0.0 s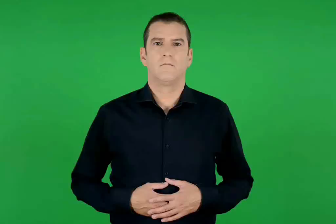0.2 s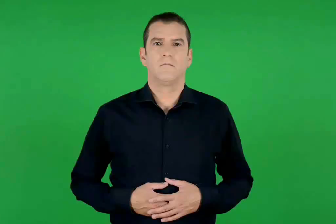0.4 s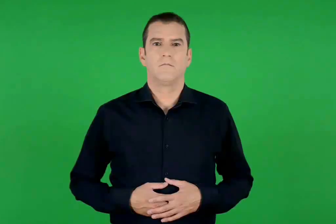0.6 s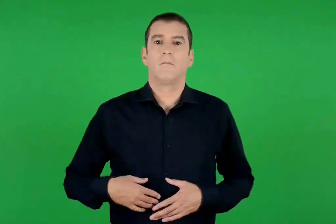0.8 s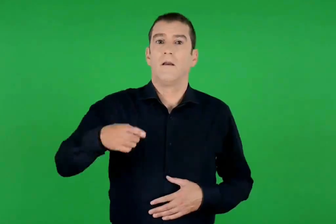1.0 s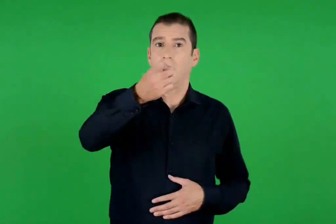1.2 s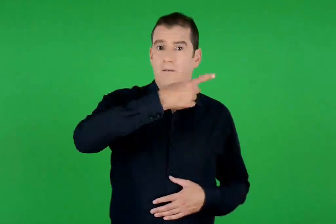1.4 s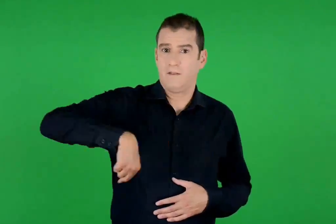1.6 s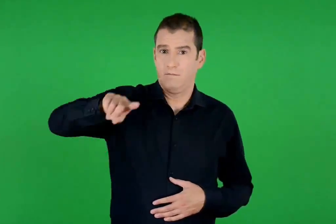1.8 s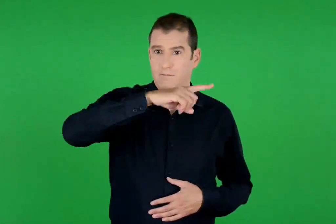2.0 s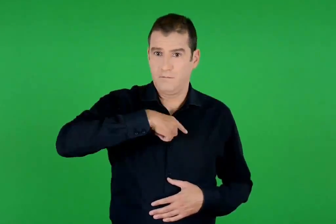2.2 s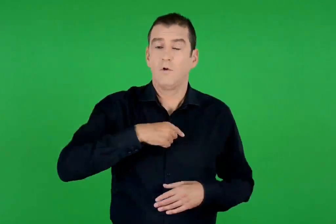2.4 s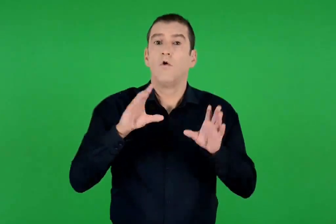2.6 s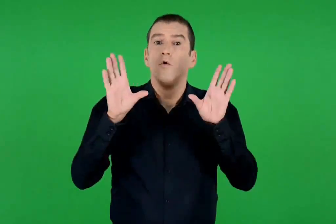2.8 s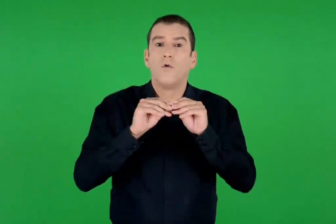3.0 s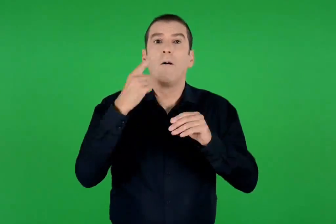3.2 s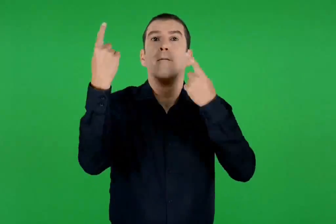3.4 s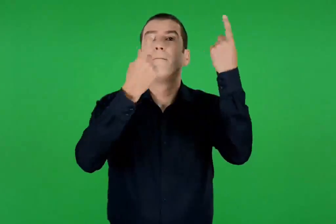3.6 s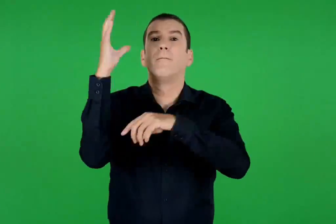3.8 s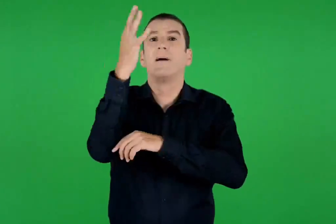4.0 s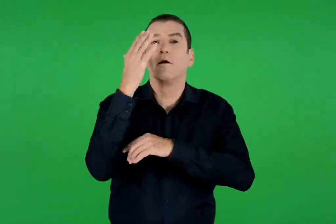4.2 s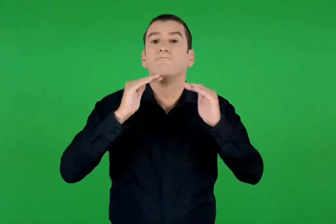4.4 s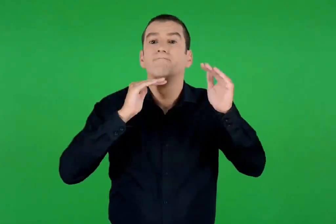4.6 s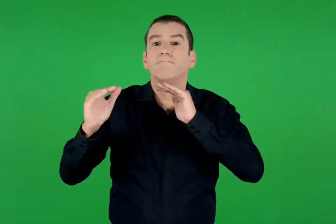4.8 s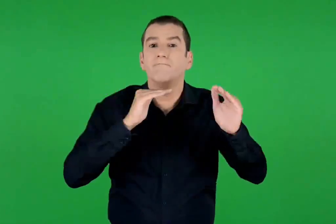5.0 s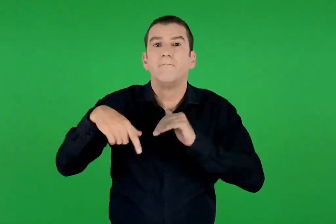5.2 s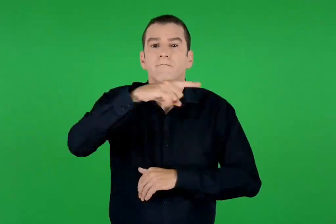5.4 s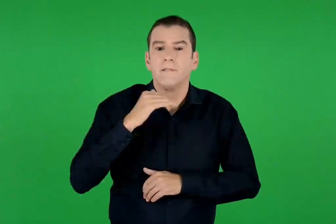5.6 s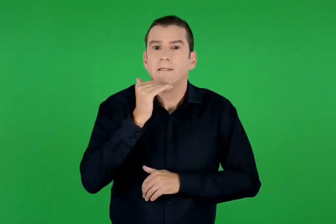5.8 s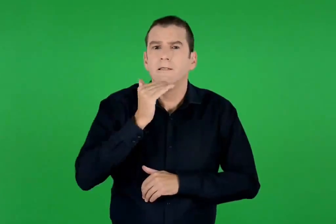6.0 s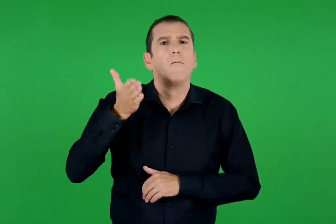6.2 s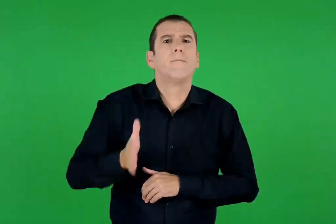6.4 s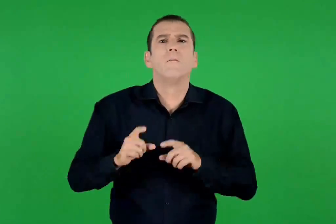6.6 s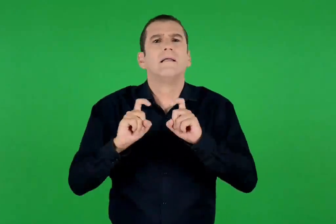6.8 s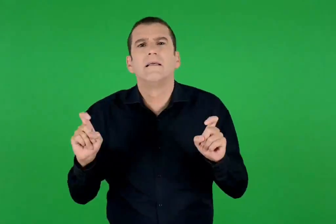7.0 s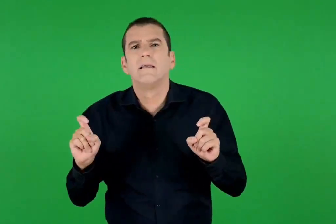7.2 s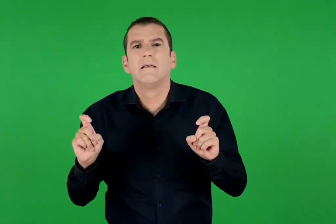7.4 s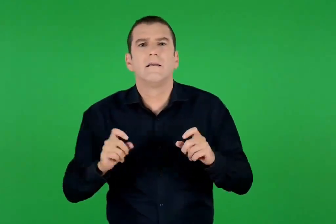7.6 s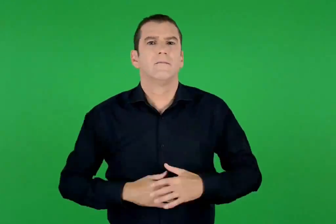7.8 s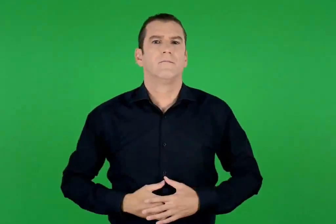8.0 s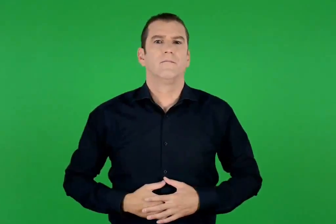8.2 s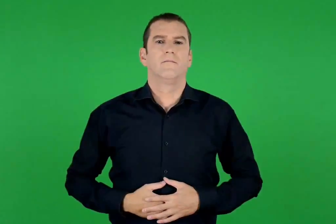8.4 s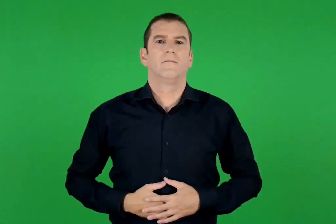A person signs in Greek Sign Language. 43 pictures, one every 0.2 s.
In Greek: εμείς τι θα μπορούσαμε να κάνουμε άμεσα για να προστατεύσουμε το περιβάλλον μας ;
